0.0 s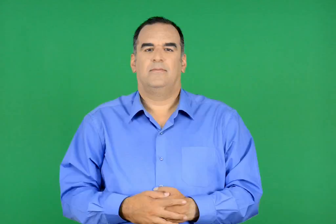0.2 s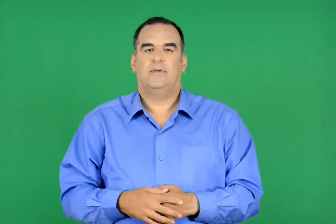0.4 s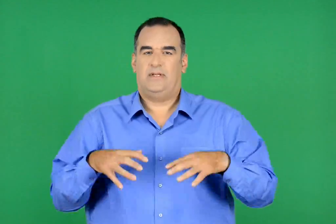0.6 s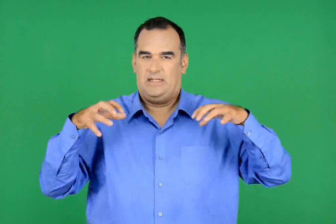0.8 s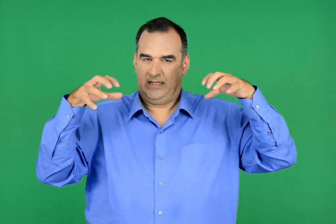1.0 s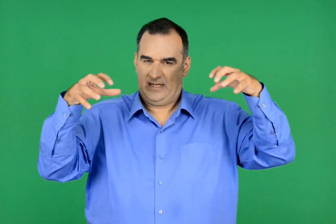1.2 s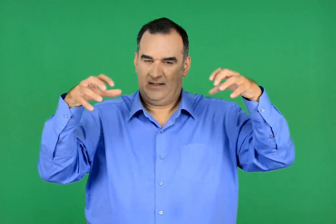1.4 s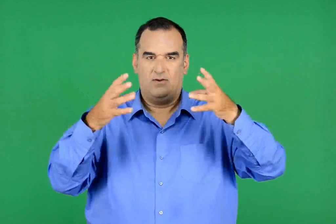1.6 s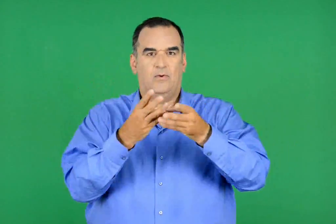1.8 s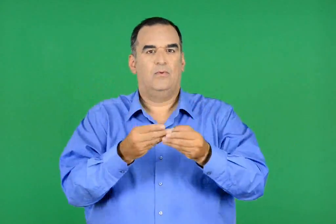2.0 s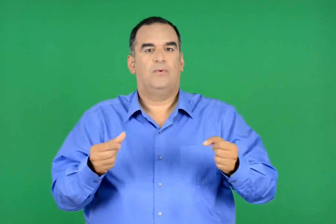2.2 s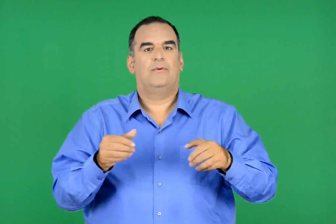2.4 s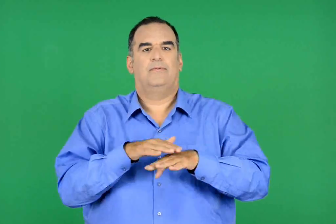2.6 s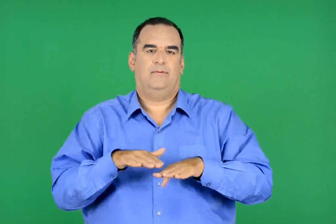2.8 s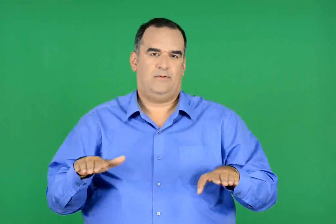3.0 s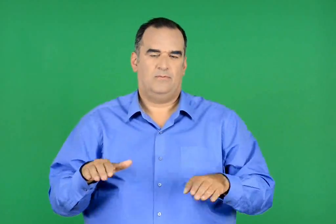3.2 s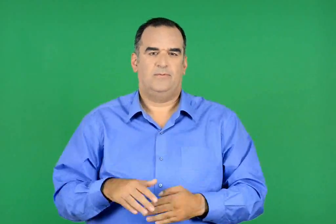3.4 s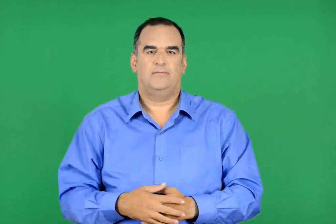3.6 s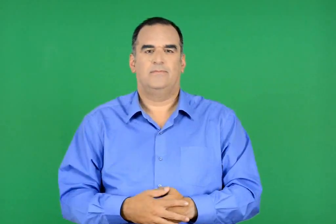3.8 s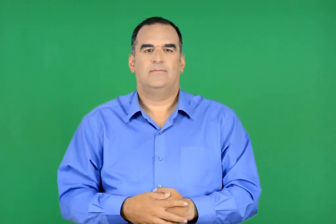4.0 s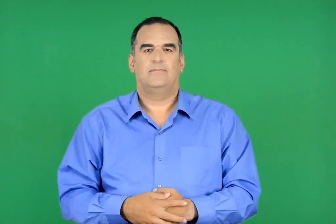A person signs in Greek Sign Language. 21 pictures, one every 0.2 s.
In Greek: το τέλος των τεράτων
